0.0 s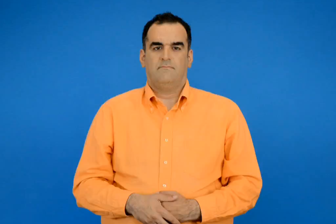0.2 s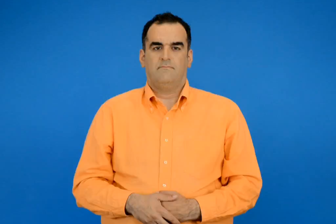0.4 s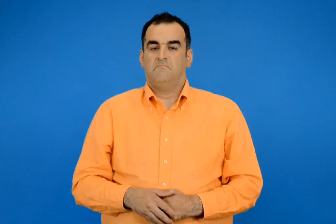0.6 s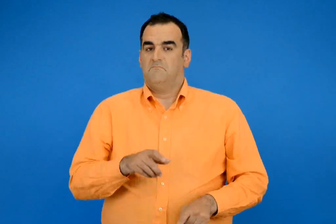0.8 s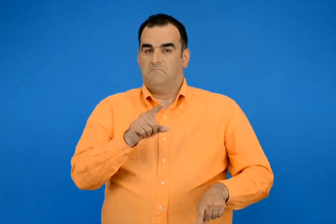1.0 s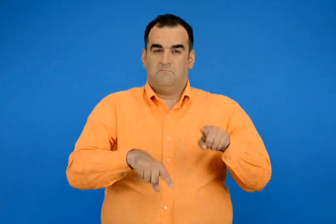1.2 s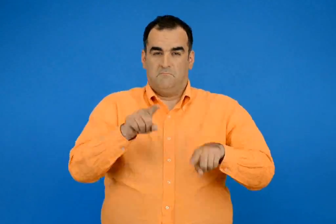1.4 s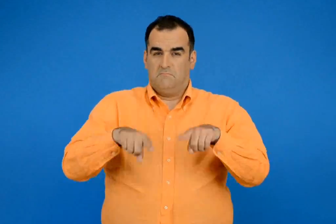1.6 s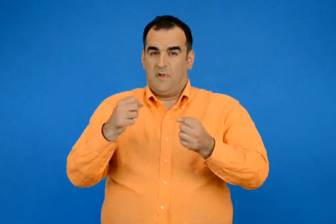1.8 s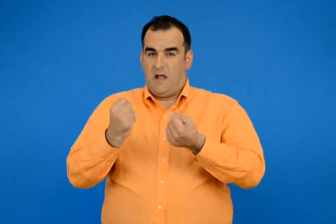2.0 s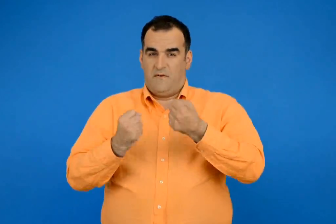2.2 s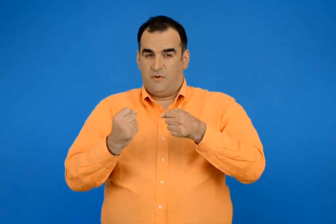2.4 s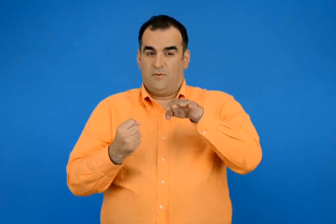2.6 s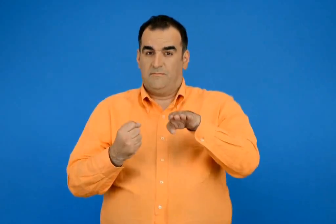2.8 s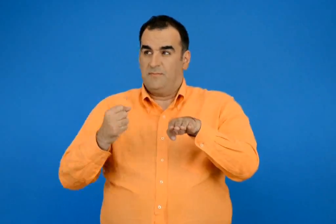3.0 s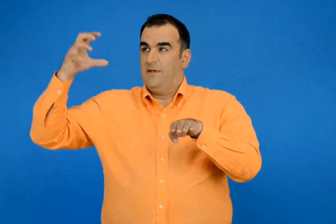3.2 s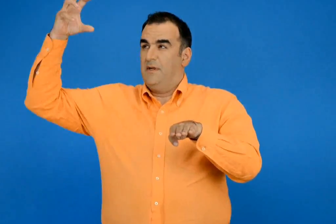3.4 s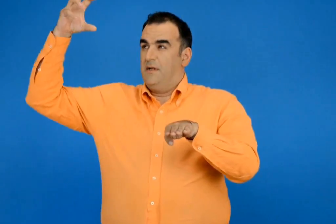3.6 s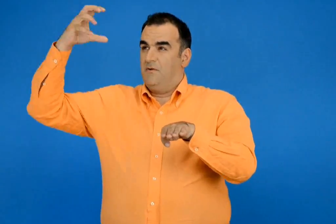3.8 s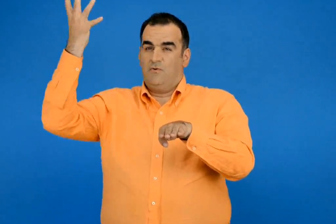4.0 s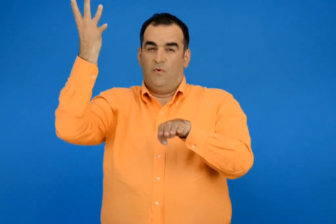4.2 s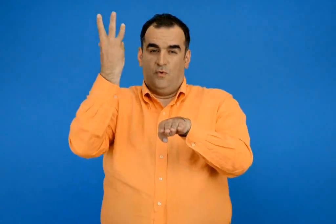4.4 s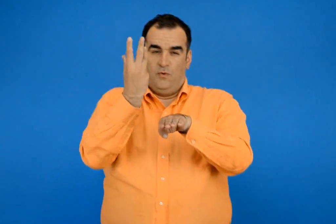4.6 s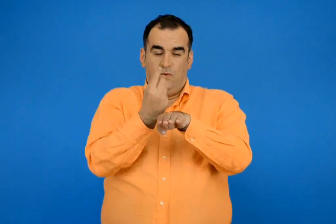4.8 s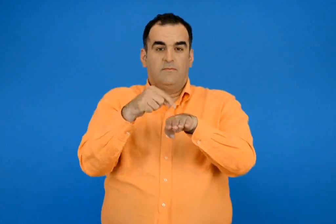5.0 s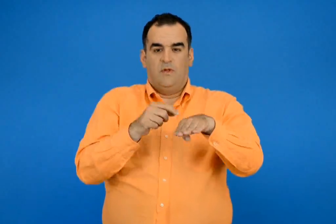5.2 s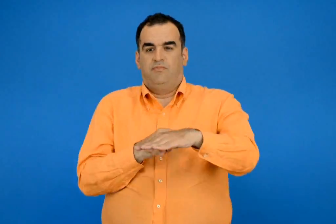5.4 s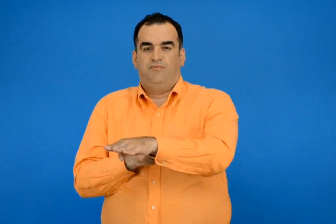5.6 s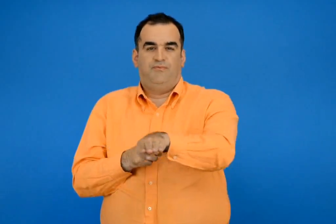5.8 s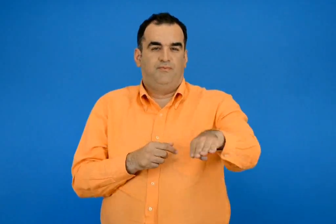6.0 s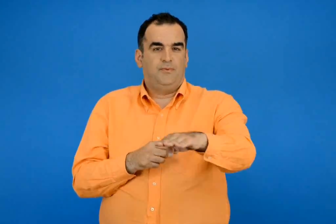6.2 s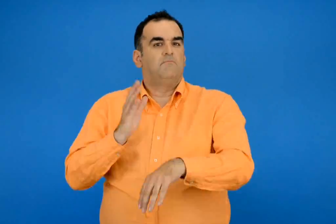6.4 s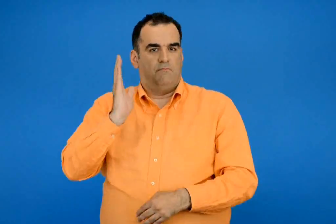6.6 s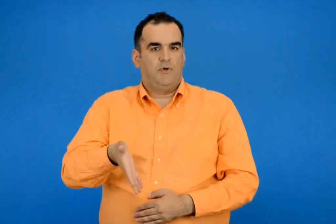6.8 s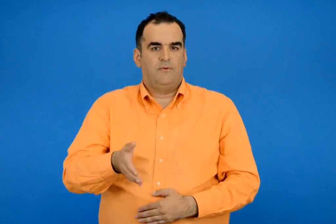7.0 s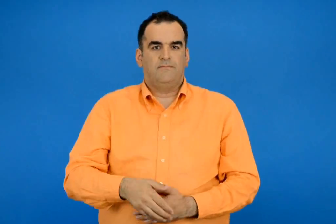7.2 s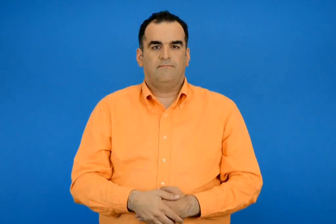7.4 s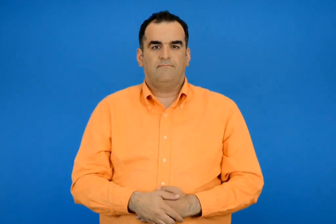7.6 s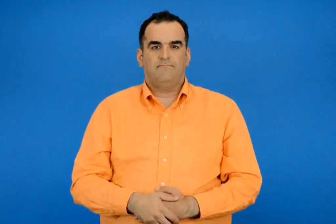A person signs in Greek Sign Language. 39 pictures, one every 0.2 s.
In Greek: μπορούν και μερικά αυτοκίνητα να χρησιμοποιήσουν την ενέργεια του ηλίου για να κινηθούν
